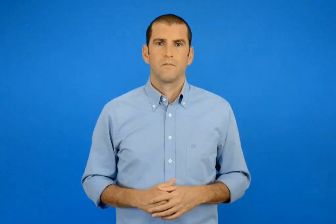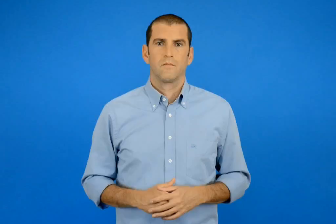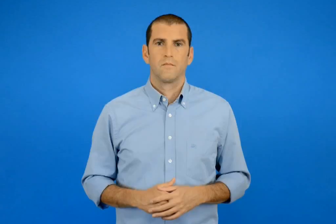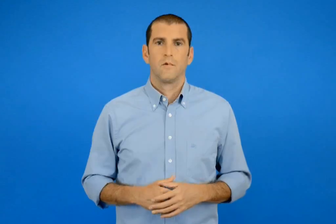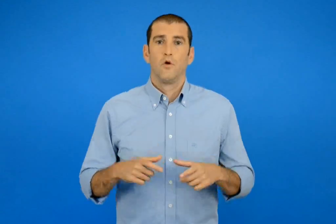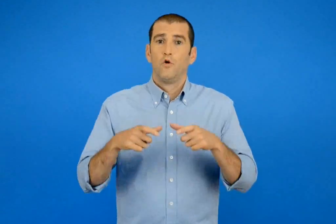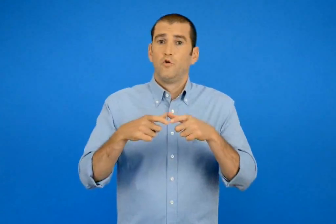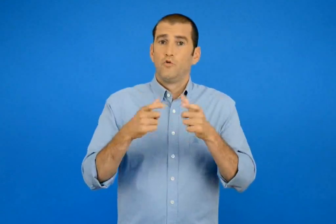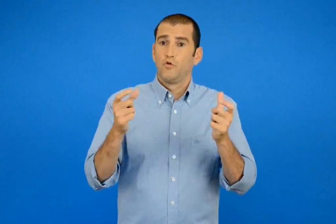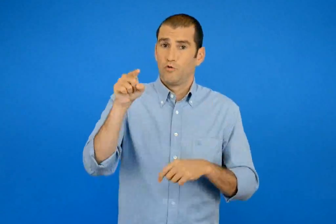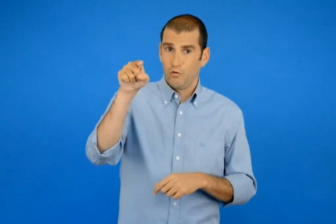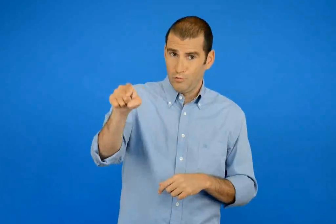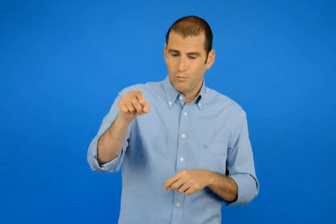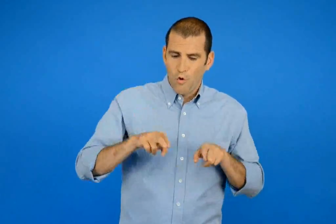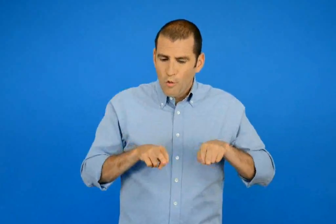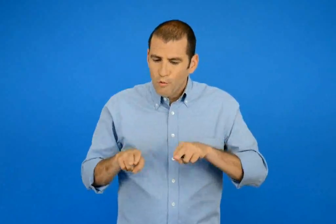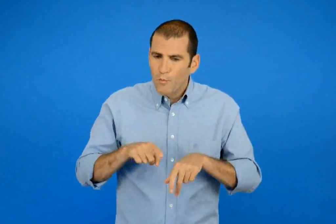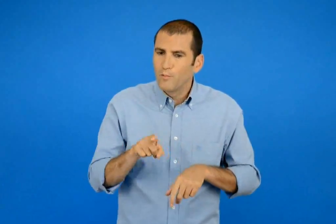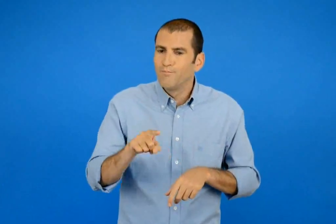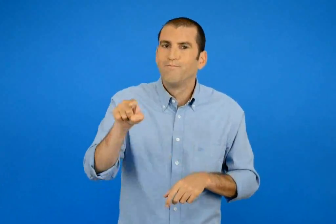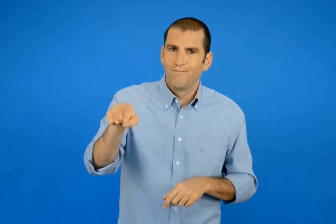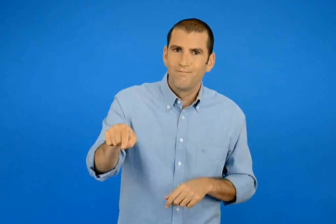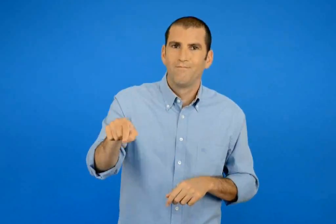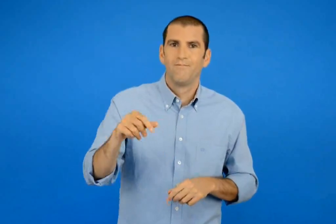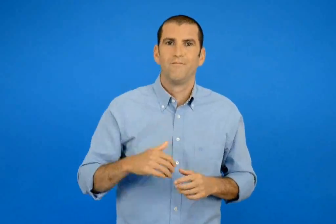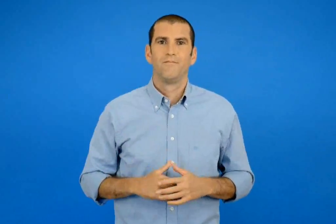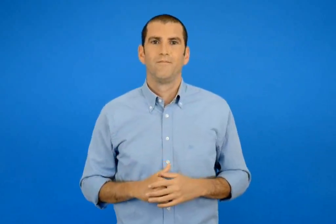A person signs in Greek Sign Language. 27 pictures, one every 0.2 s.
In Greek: στον δρόμο για το σχολείο
